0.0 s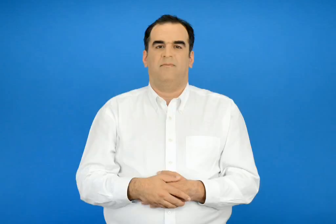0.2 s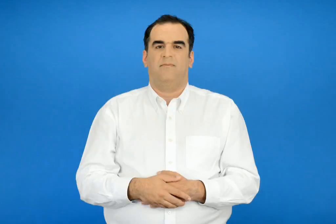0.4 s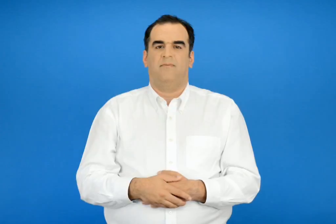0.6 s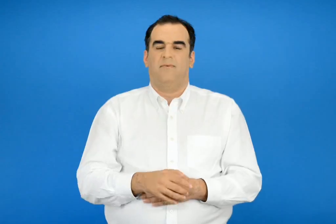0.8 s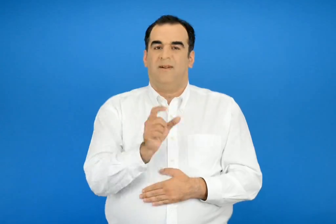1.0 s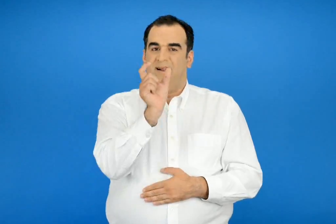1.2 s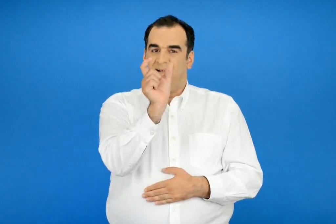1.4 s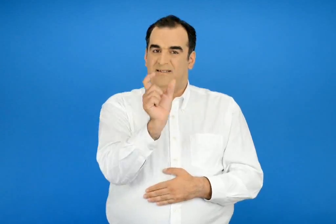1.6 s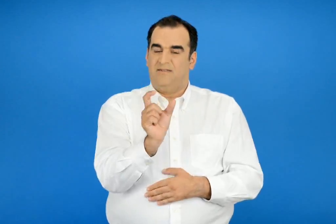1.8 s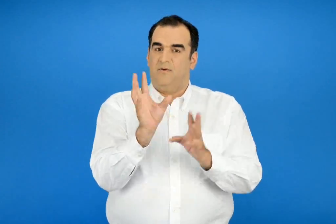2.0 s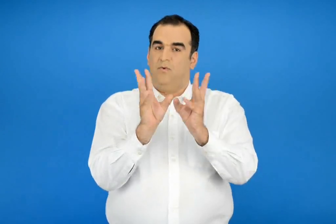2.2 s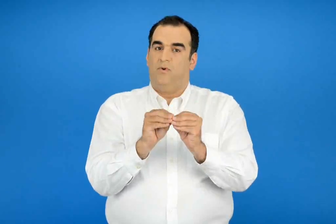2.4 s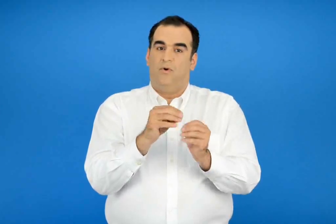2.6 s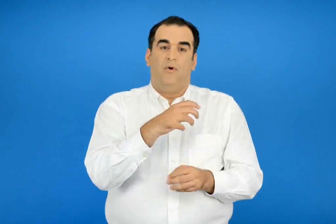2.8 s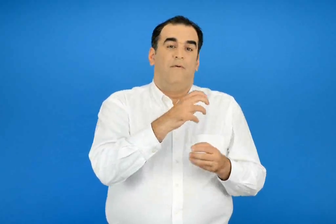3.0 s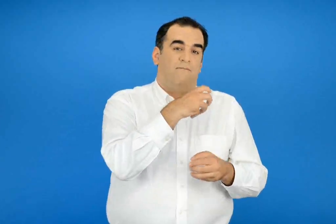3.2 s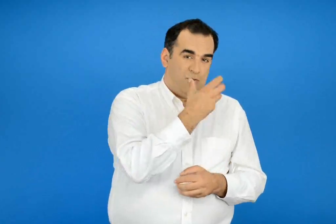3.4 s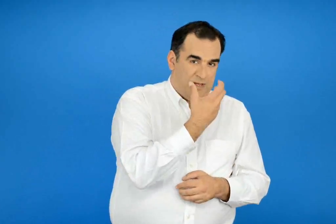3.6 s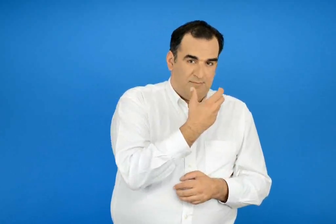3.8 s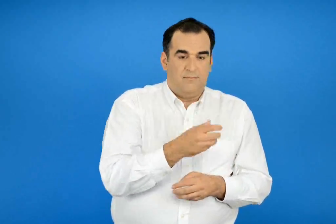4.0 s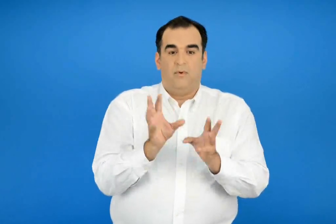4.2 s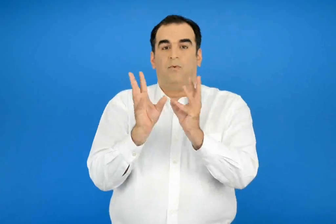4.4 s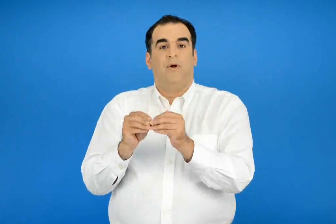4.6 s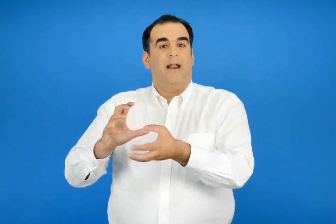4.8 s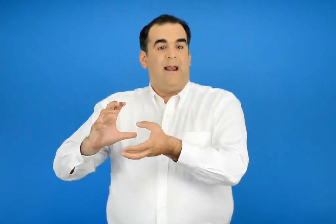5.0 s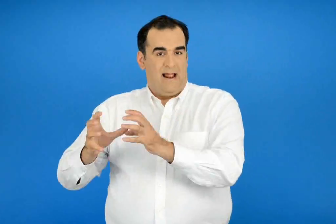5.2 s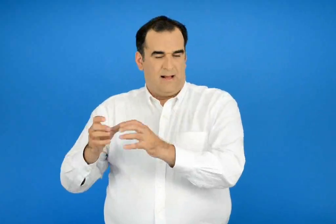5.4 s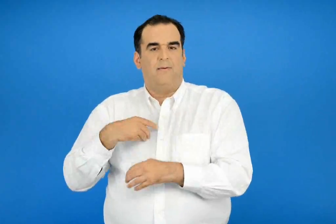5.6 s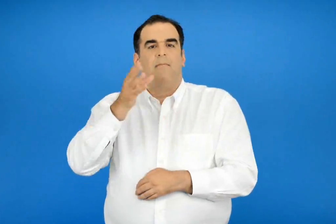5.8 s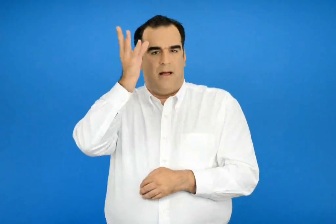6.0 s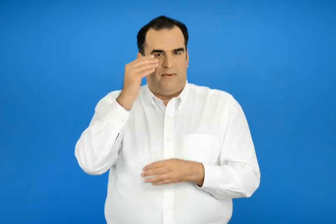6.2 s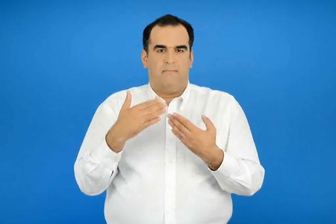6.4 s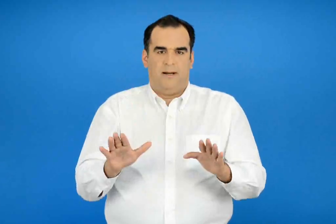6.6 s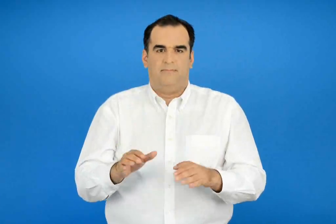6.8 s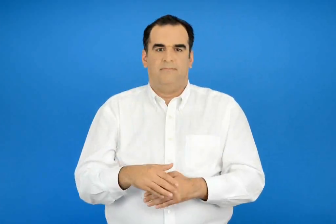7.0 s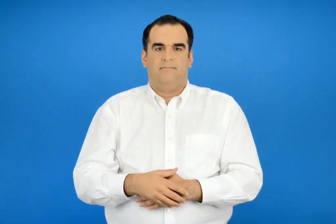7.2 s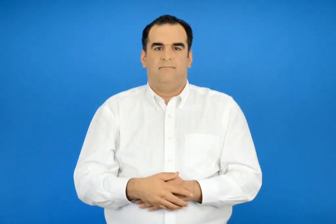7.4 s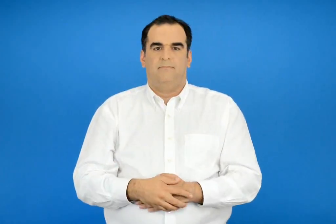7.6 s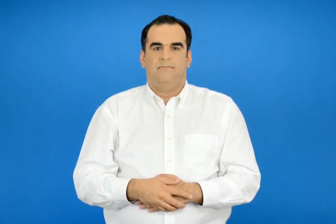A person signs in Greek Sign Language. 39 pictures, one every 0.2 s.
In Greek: έμαθα λέξεις για τα φρούτα και τα λαχανικά
